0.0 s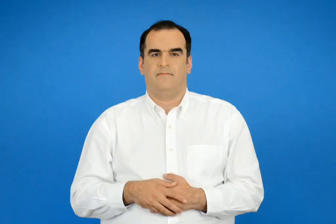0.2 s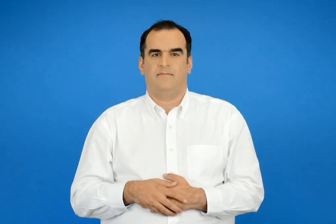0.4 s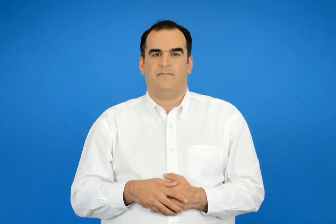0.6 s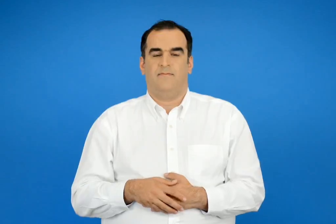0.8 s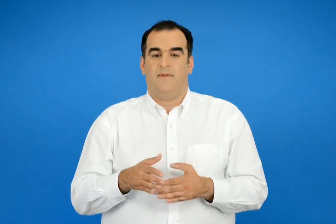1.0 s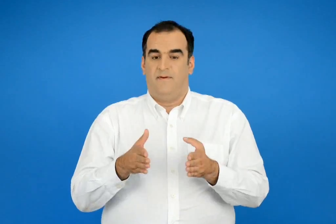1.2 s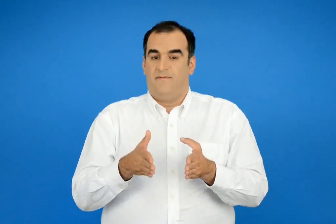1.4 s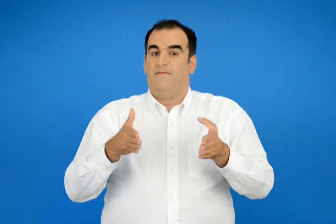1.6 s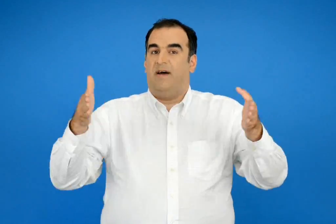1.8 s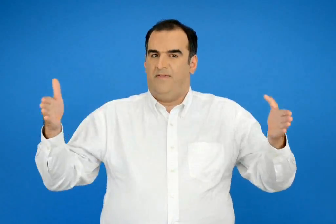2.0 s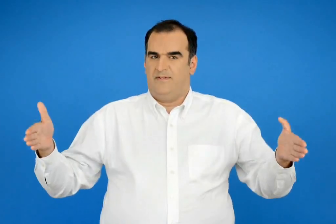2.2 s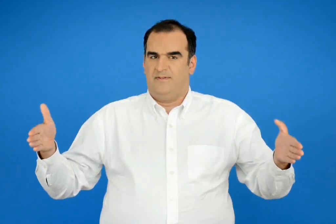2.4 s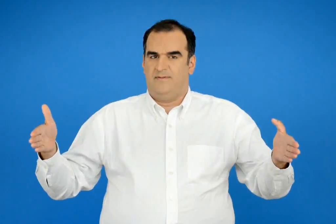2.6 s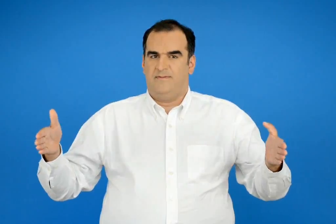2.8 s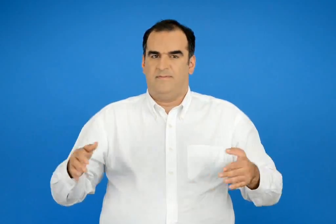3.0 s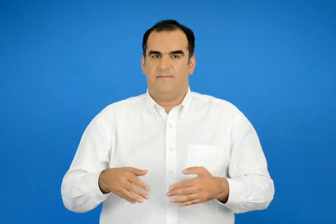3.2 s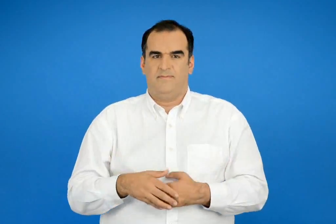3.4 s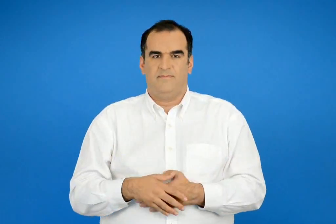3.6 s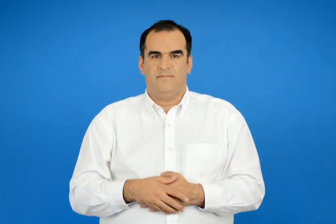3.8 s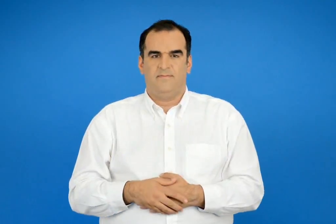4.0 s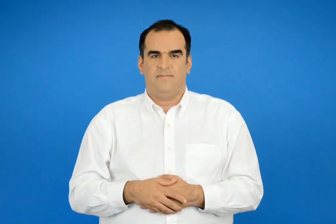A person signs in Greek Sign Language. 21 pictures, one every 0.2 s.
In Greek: φαρδύς
